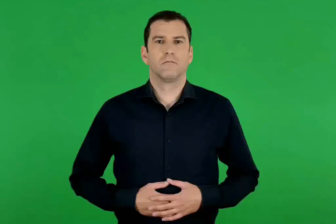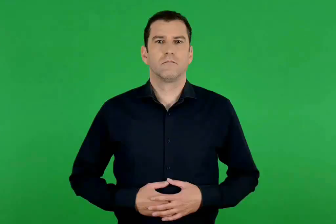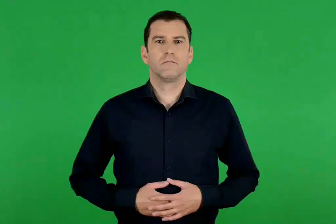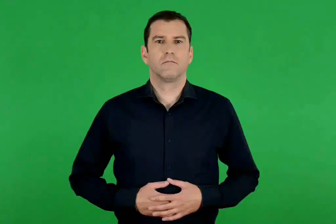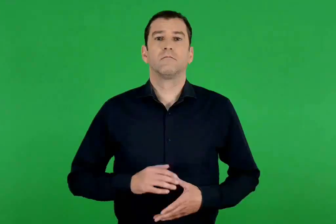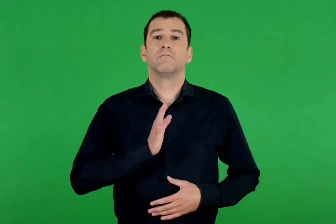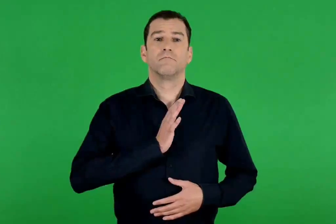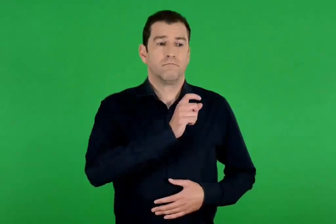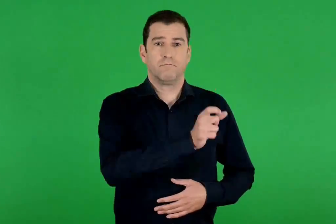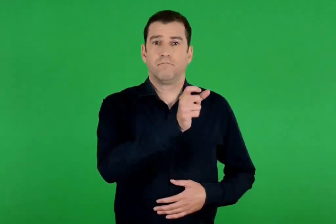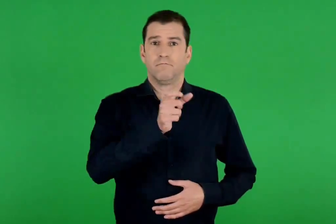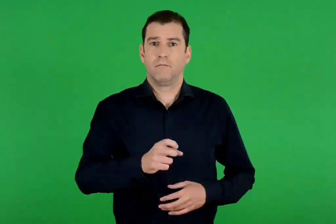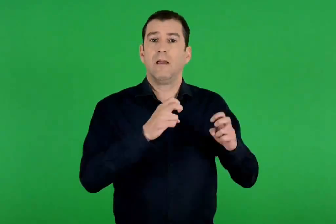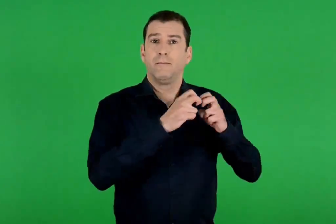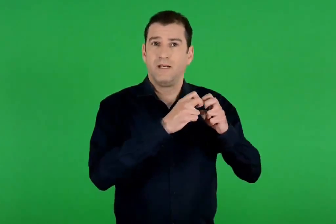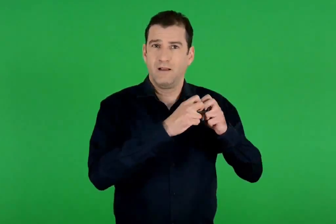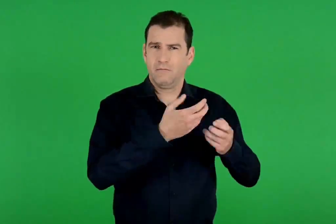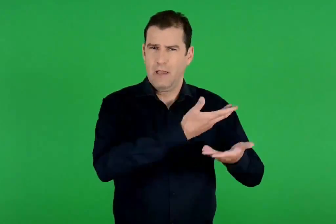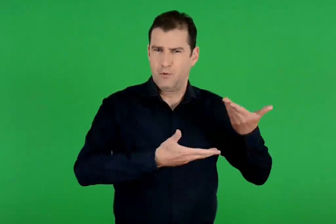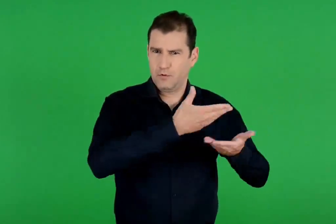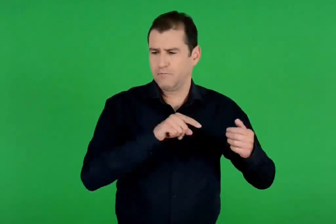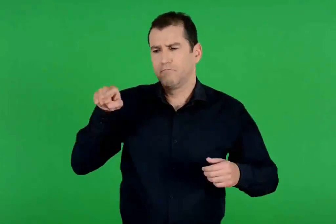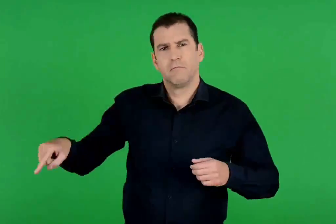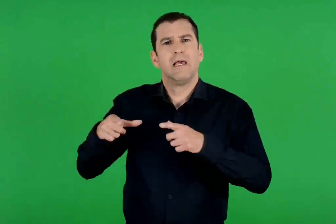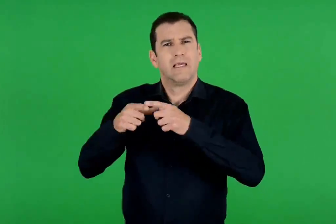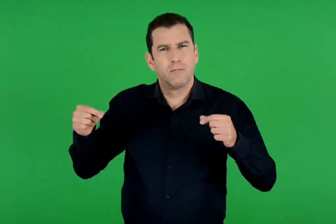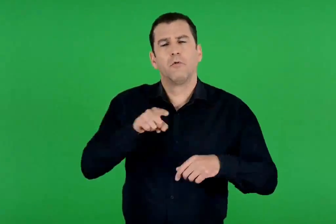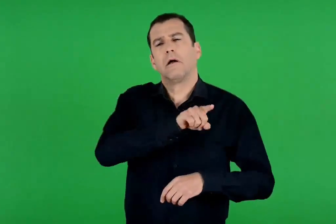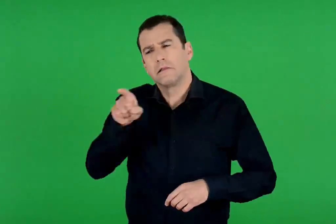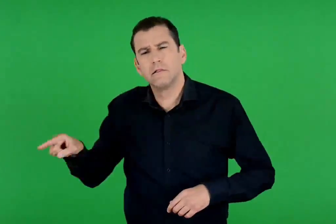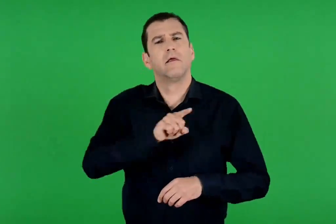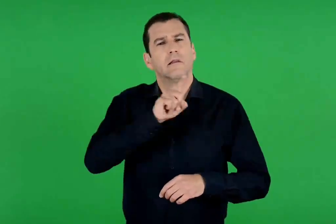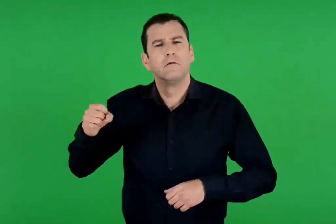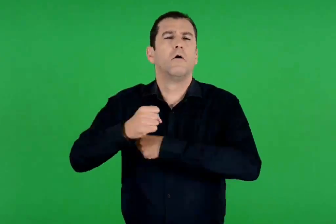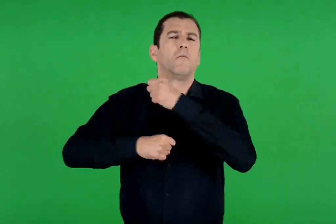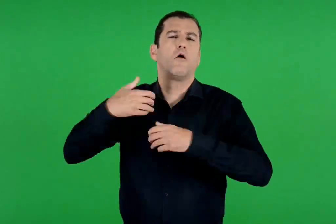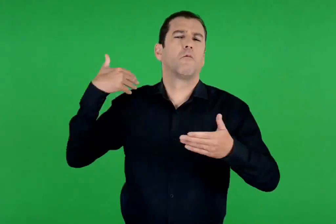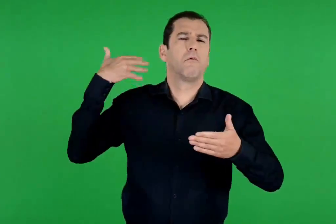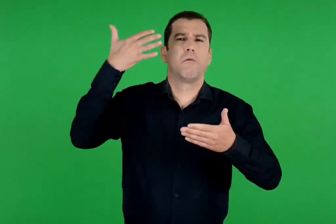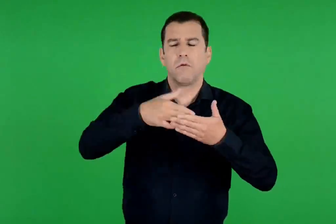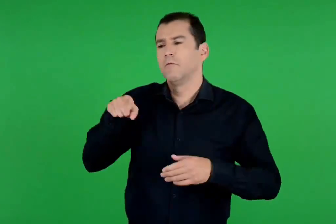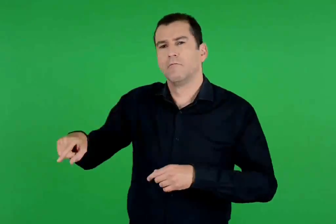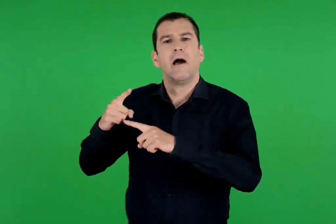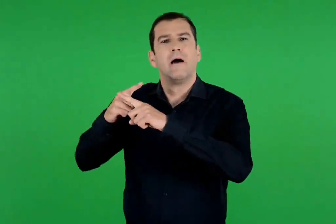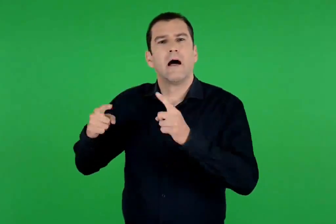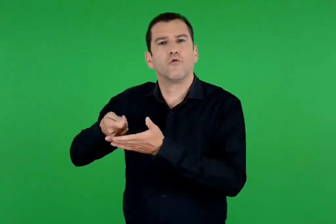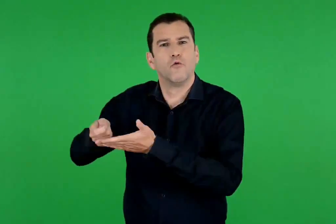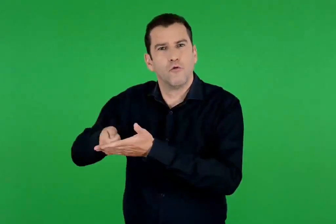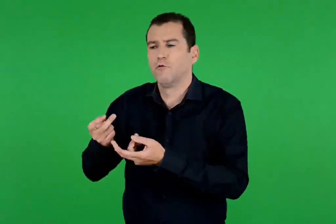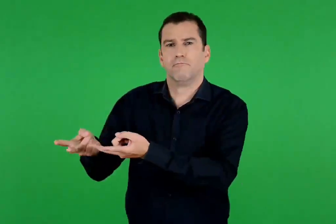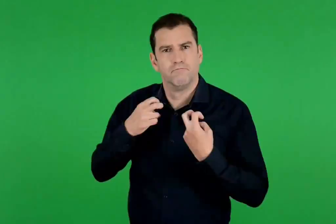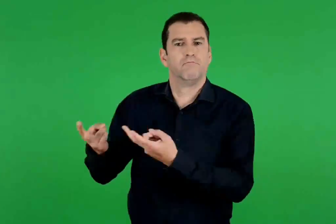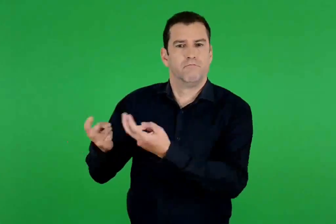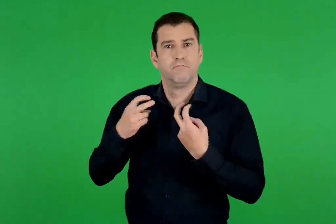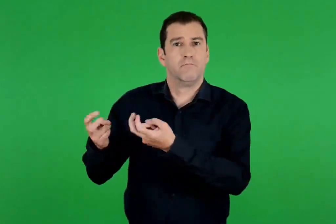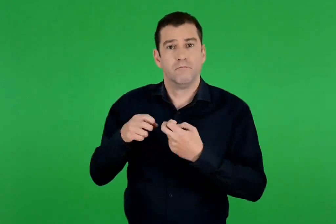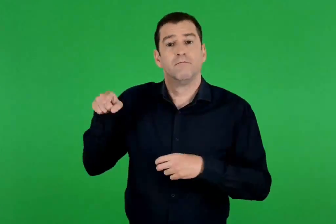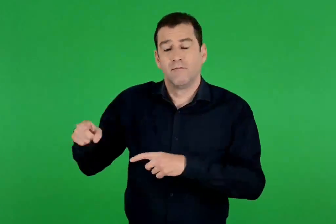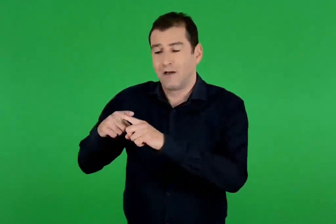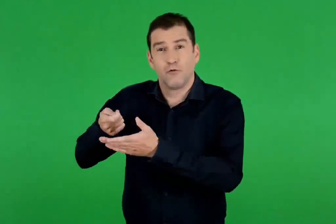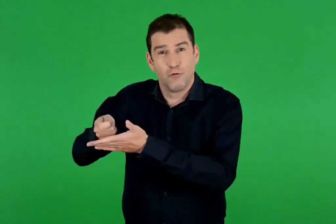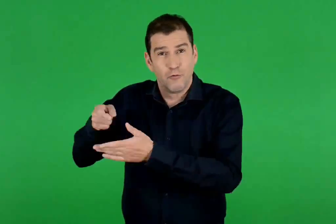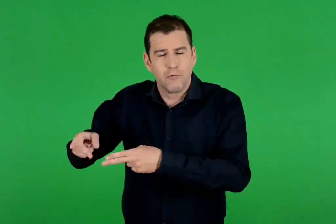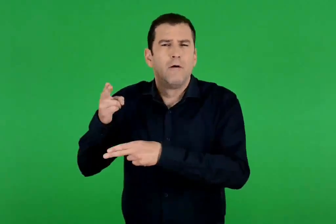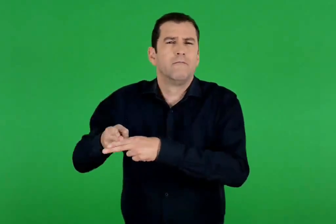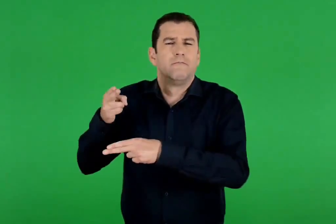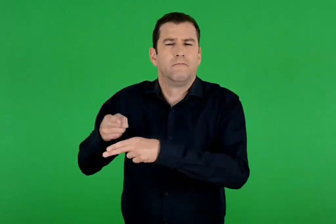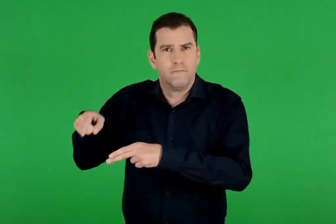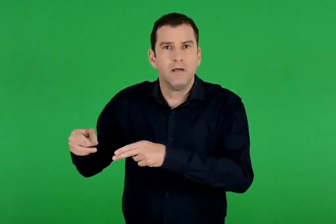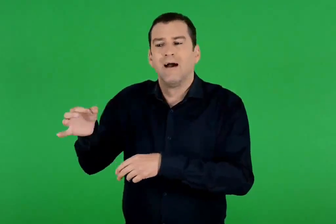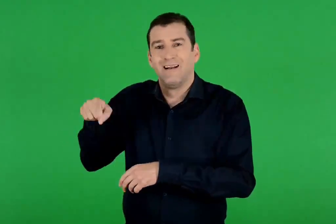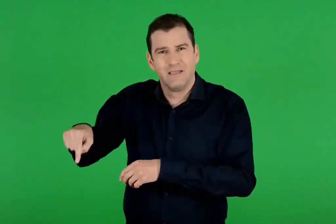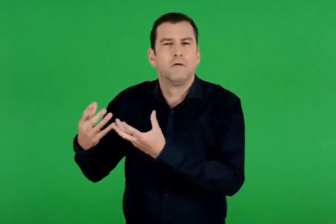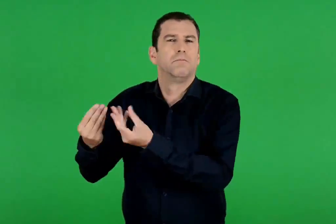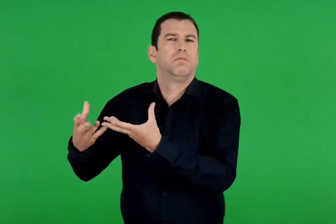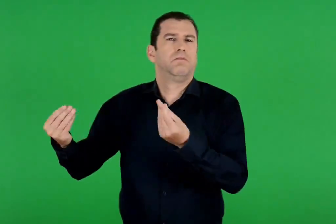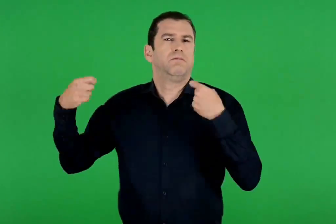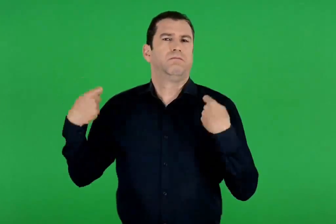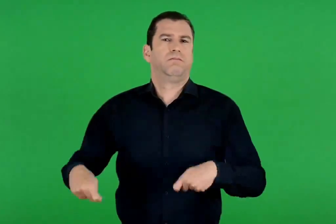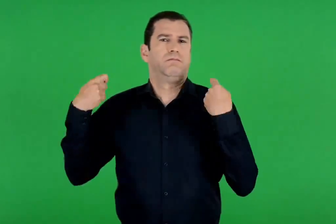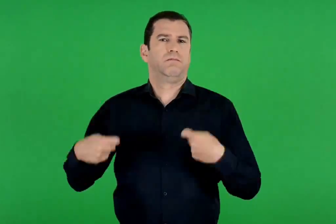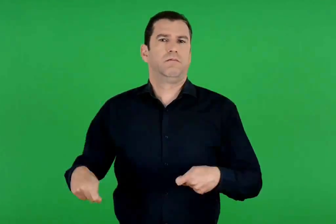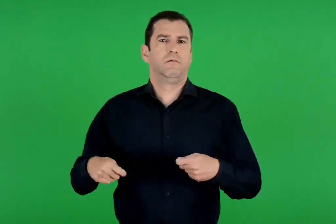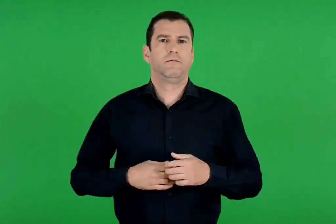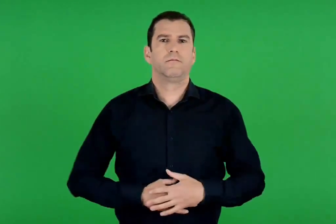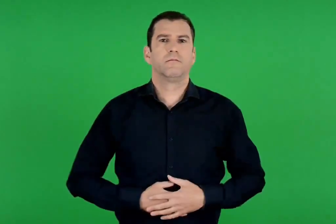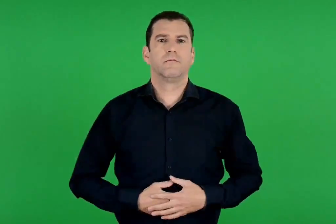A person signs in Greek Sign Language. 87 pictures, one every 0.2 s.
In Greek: για πολλά χρόνια οι μυκηναίοι έμποροι ταξίδευαν στην κύπρο κι έπαιρναν από εκεί χαλκό. το πολύτιμο αυτό μέταλλο υπήρχε άφθονο στο νησί
